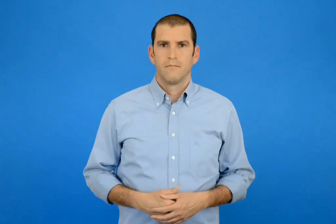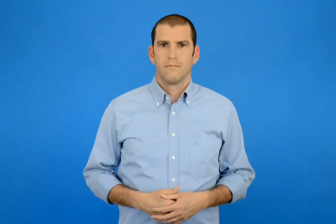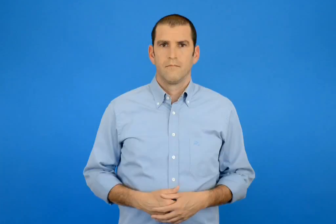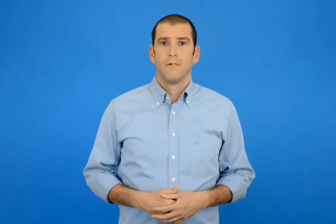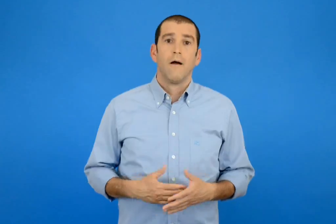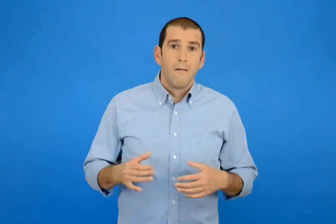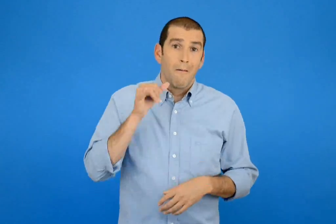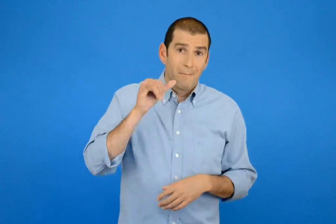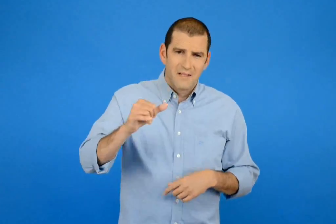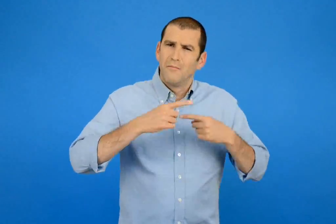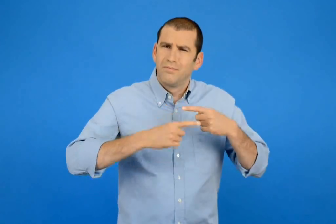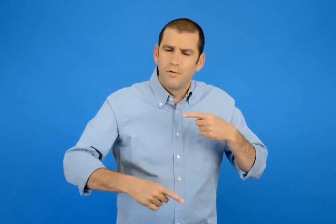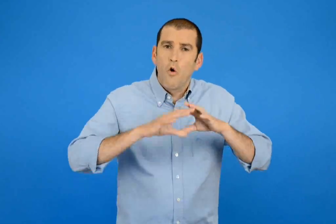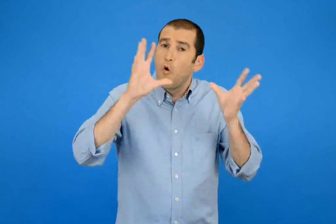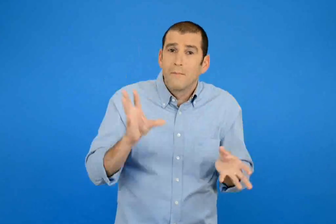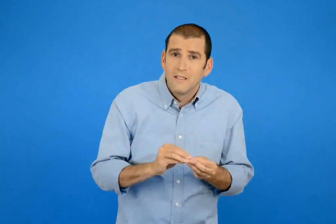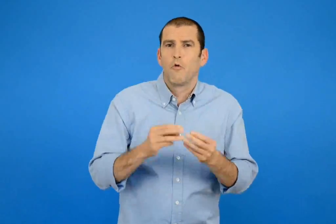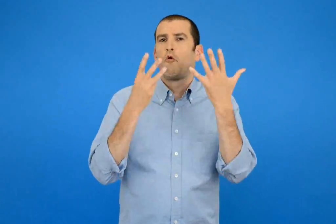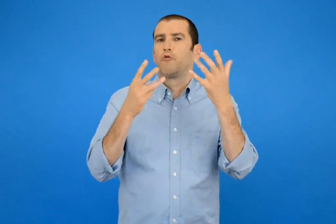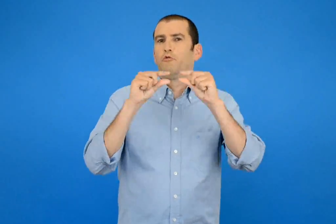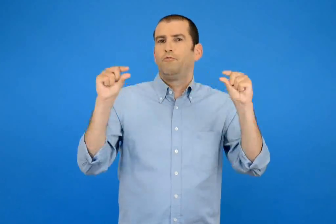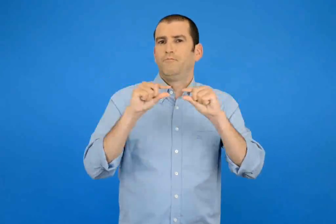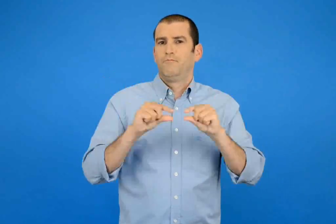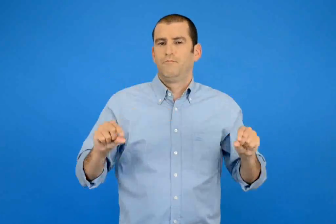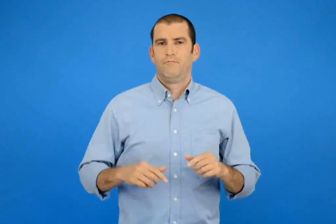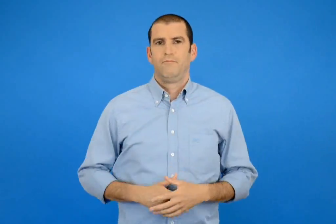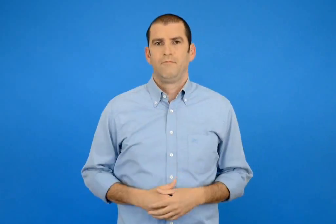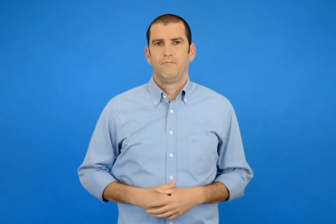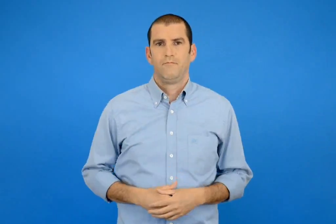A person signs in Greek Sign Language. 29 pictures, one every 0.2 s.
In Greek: πάντα ομως χρησιμοποιούμε 8 ακριβώς λουρίδες
